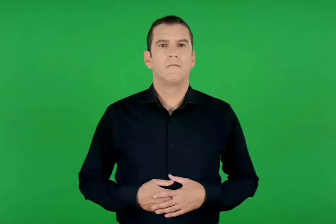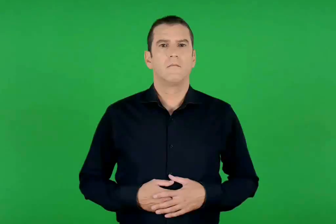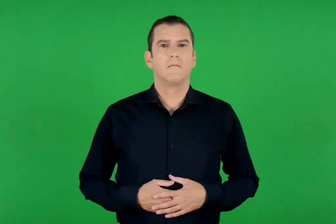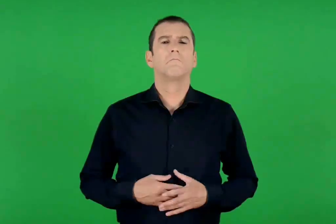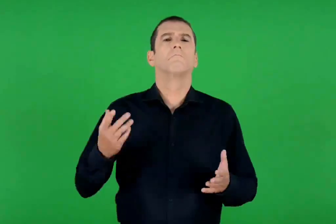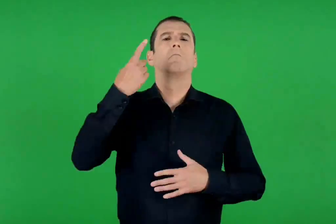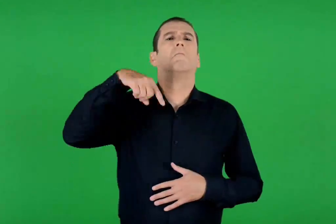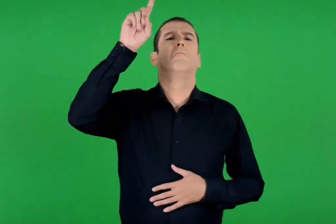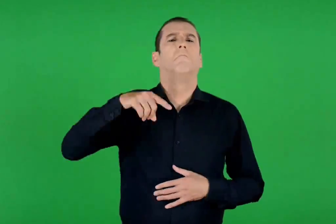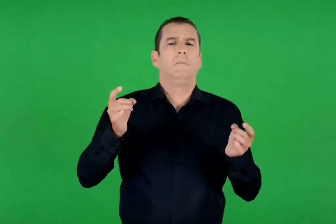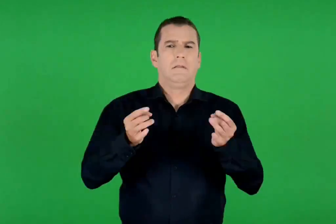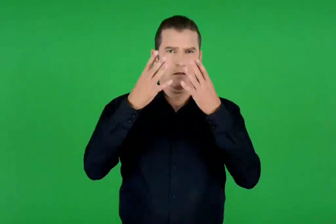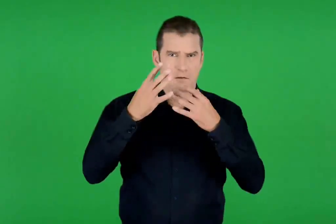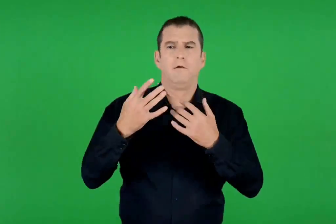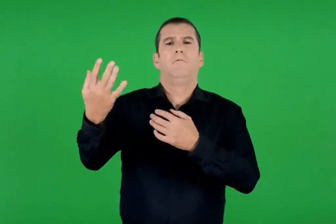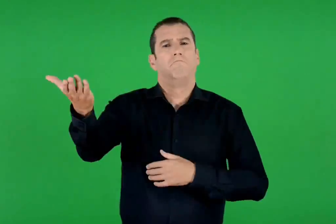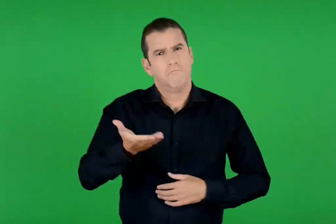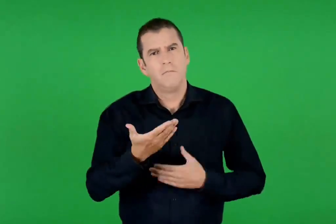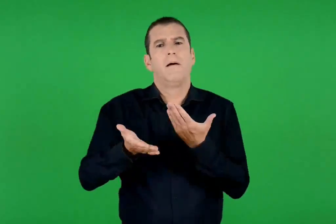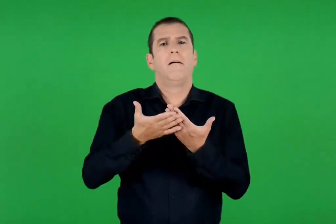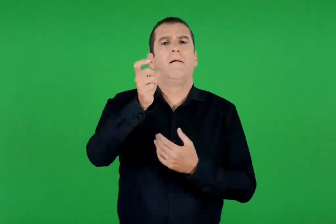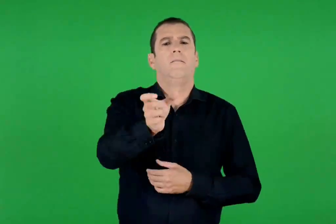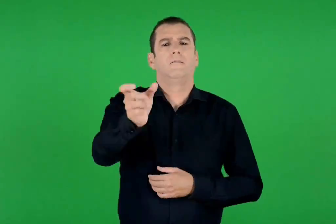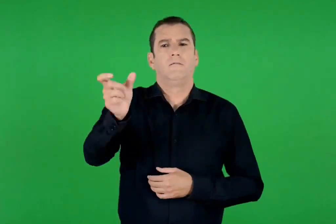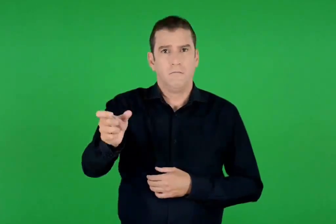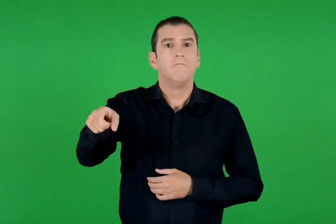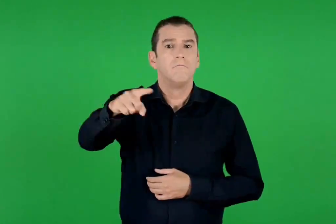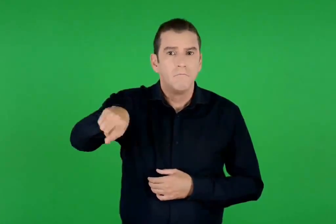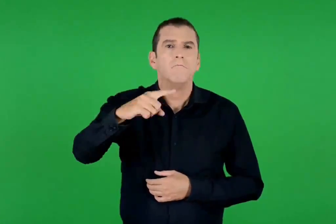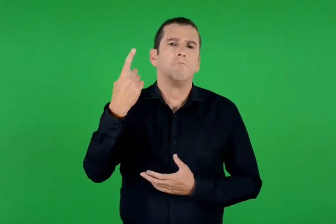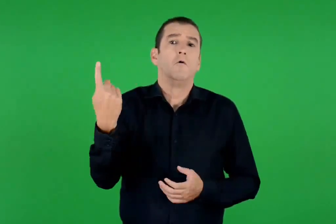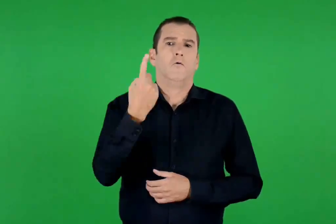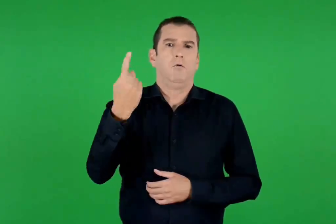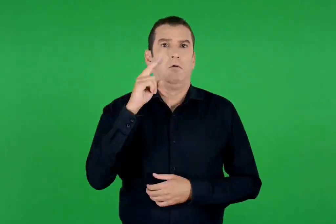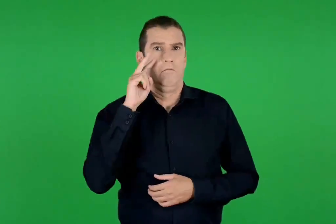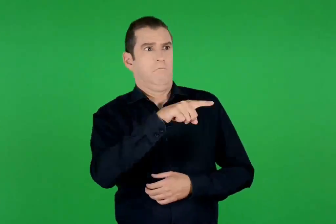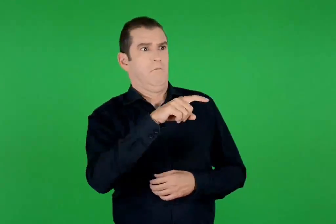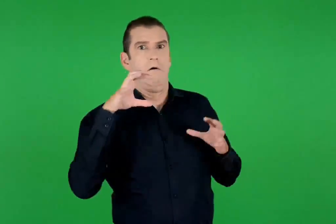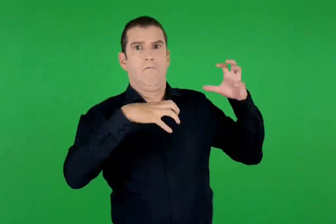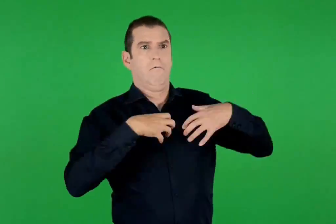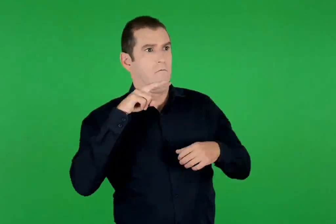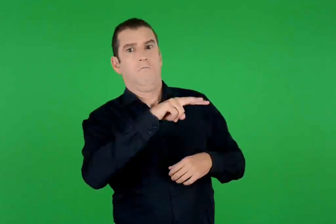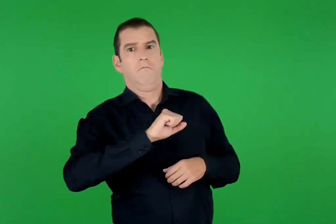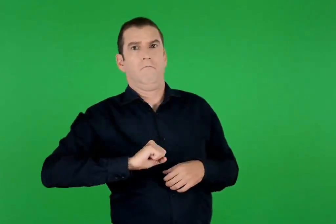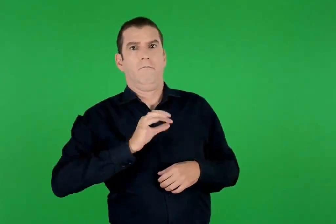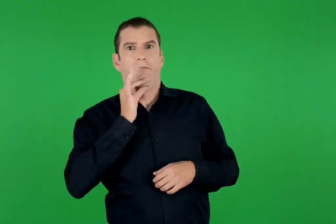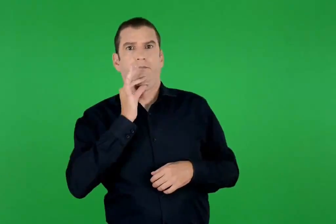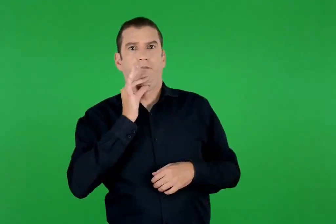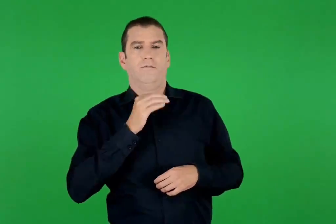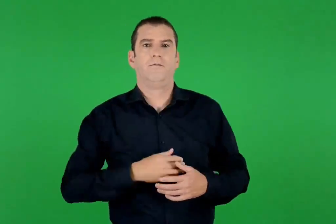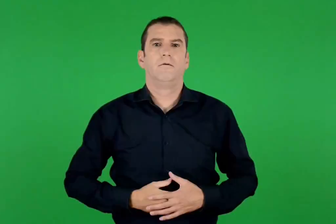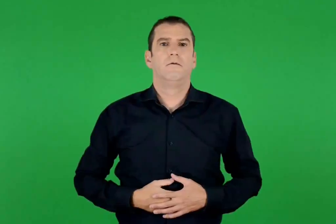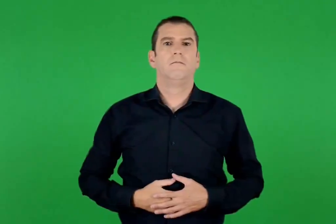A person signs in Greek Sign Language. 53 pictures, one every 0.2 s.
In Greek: κάποια μέρα ήρθαν επισκέπτες , οι οποίοι , ως συνήθως , έδειχναν φοβισμένοι στη θέα του θηρίου
